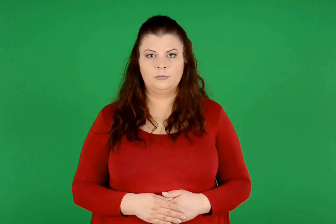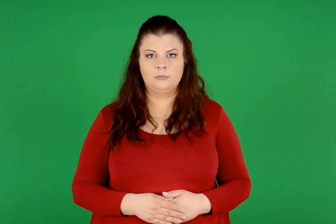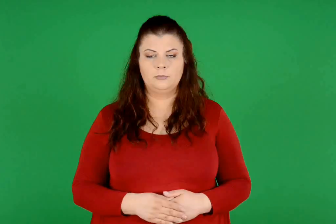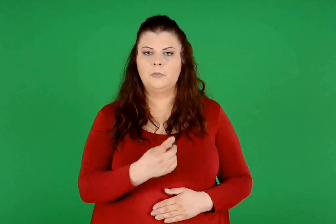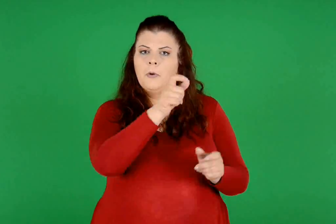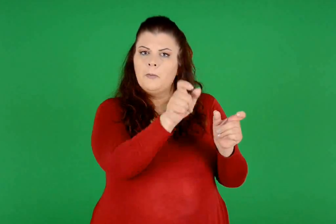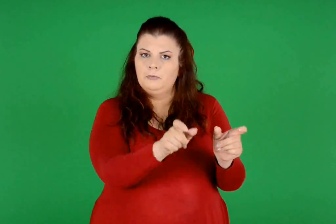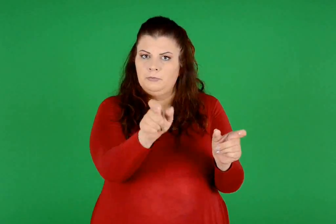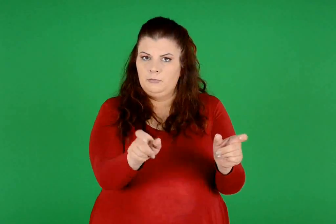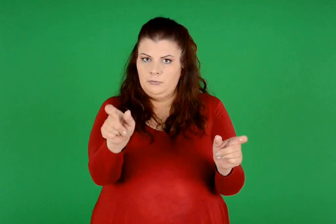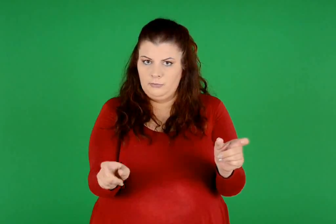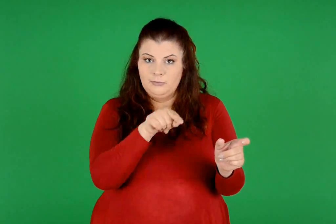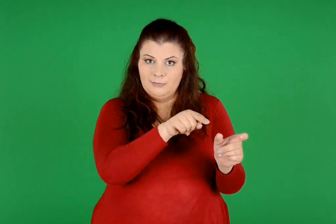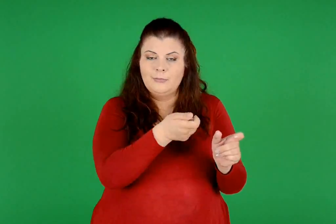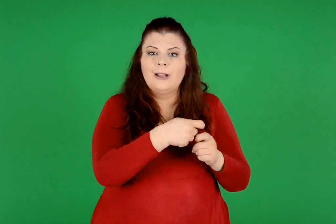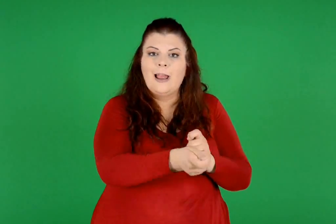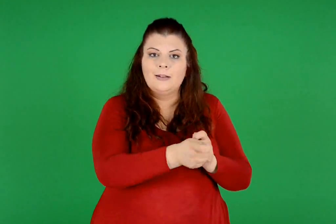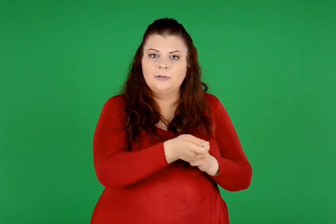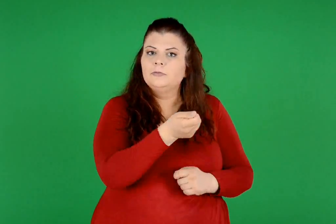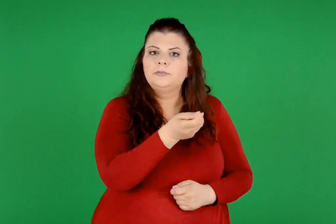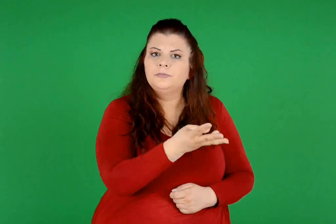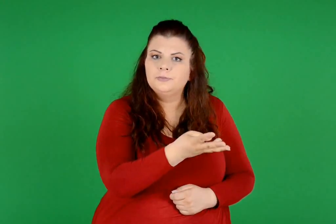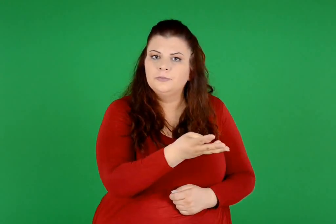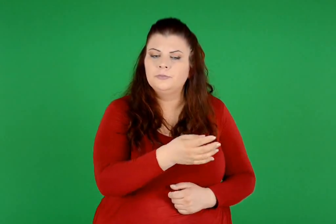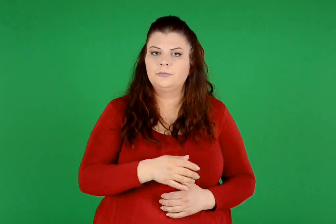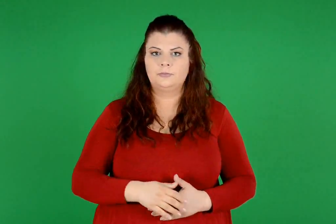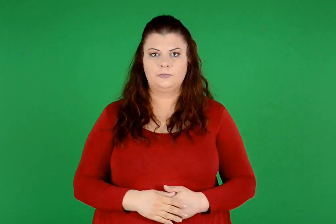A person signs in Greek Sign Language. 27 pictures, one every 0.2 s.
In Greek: αριθμός καρτών του κάθε παιδιού
